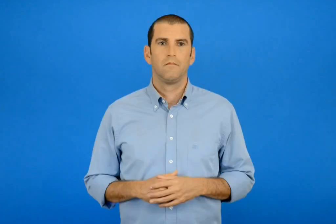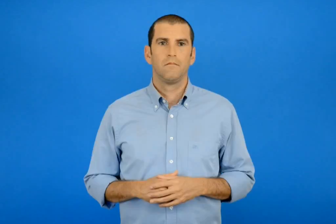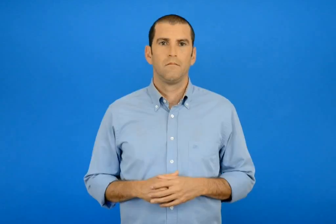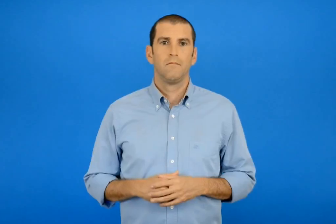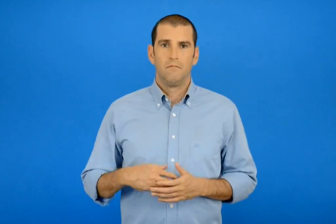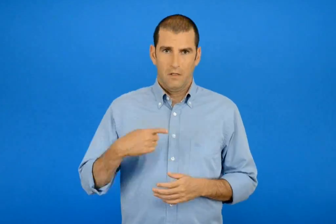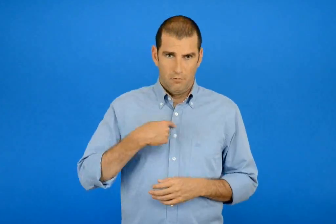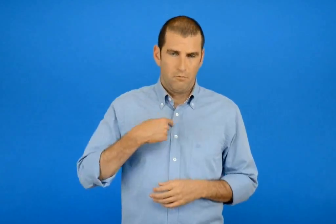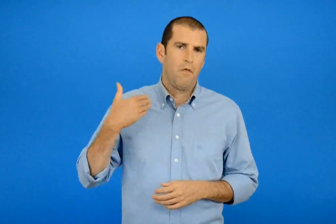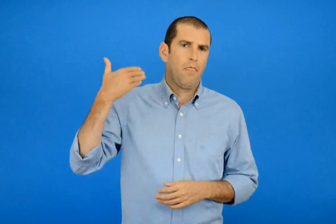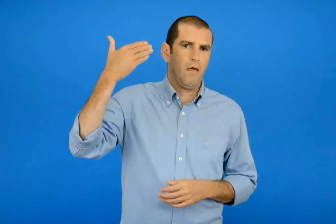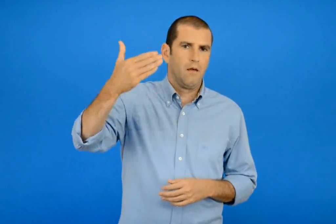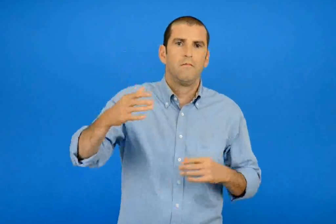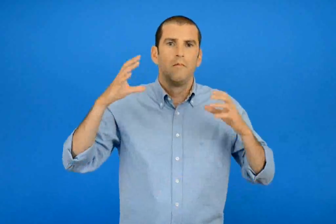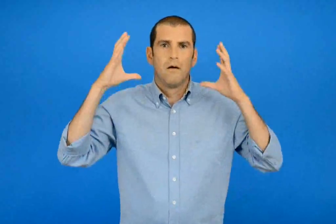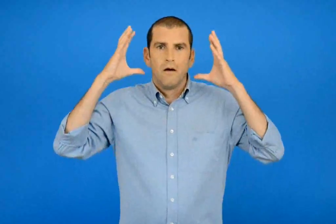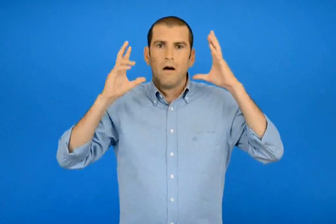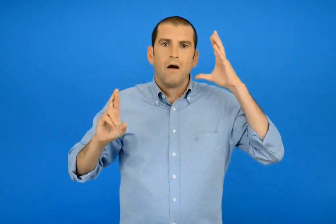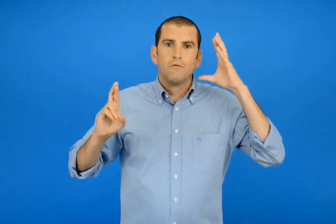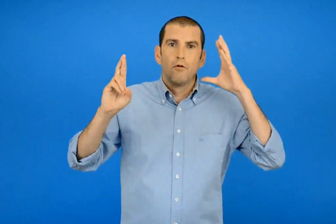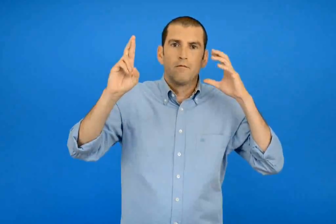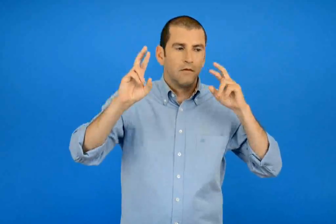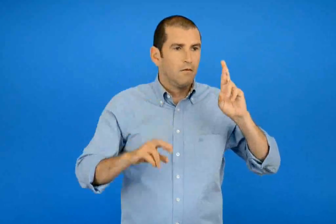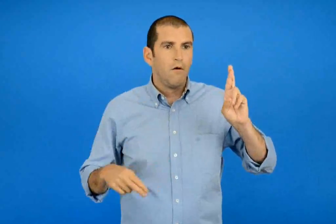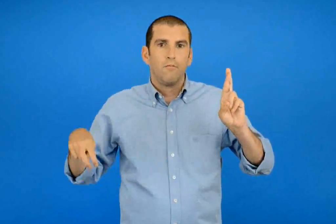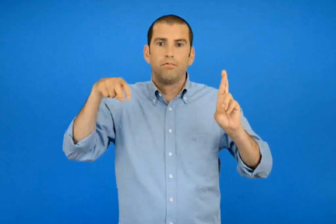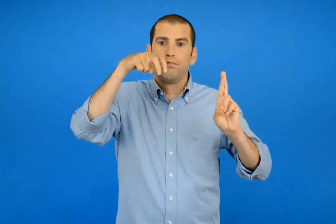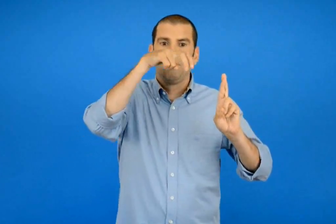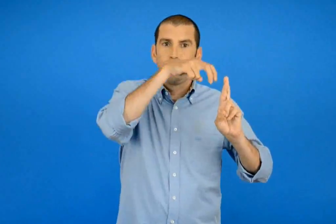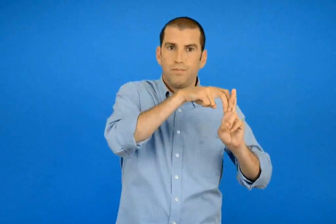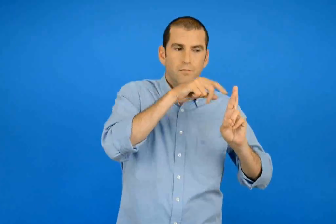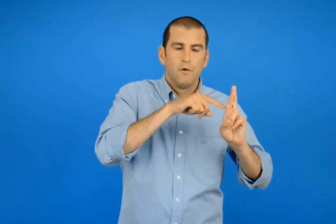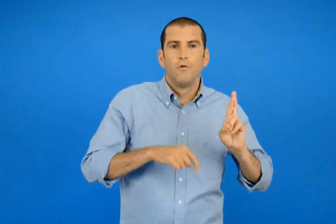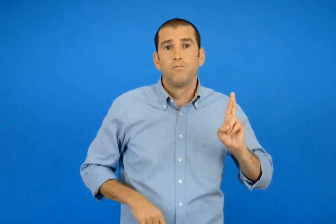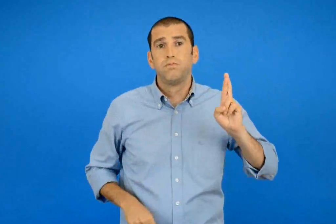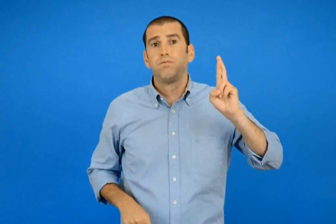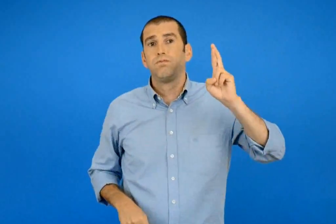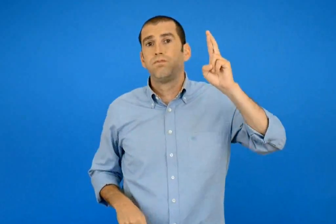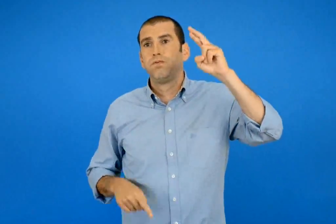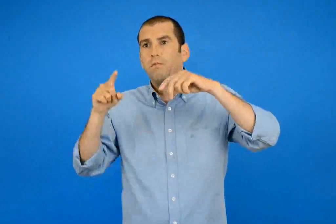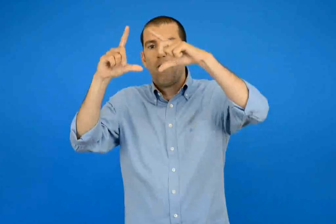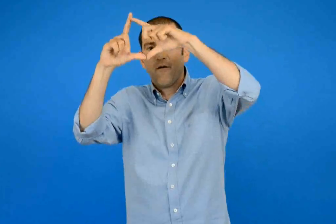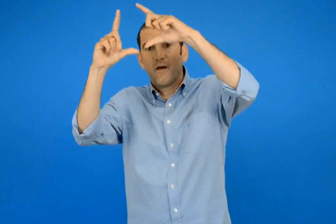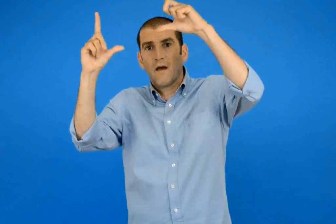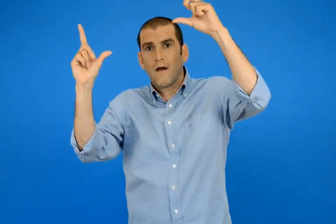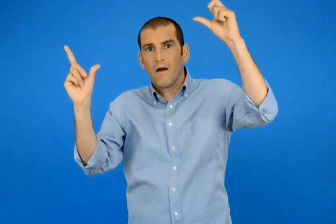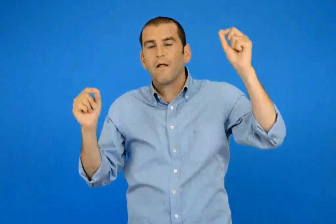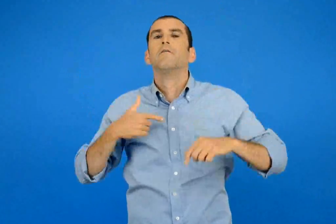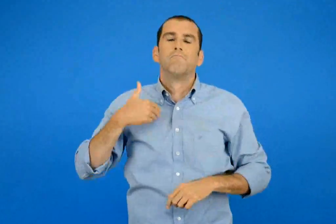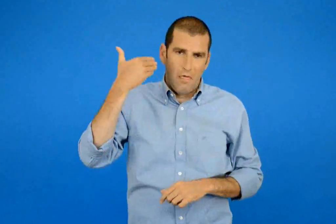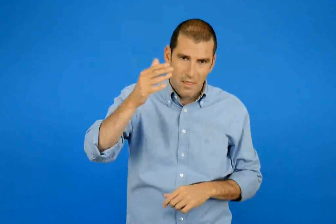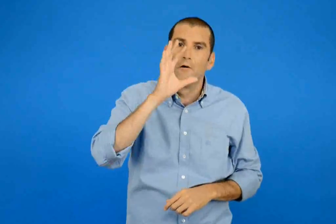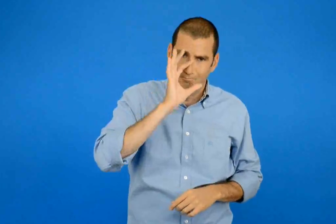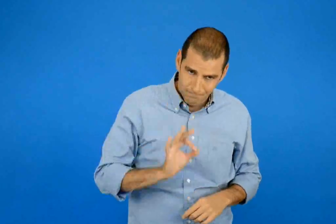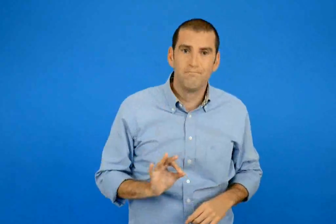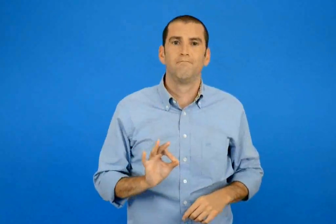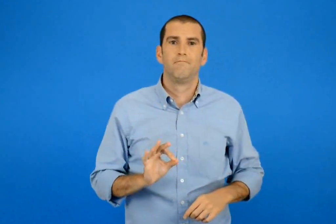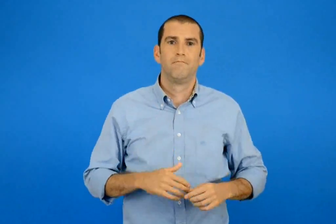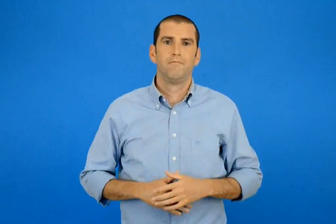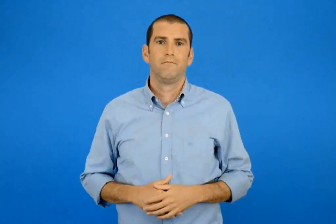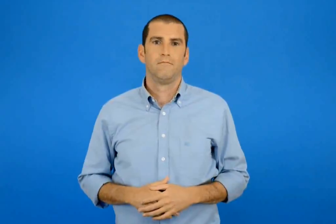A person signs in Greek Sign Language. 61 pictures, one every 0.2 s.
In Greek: θα γινώ αστροναύτης σε πύραυλο θα μπω ταξίδι στο φεγγάρι θα κάνω αληθινό
